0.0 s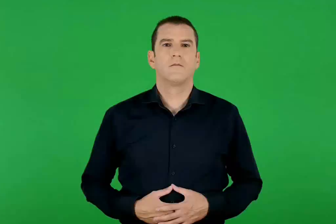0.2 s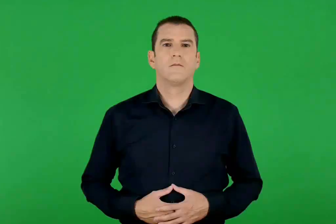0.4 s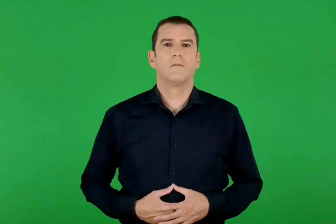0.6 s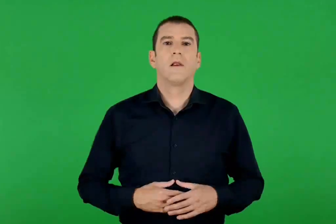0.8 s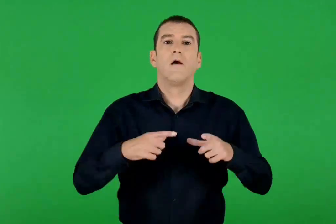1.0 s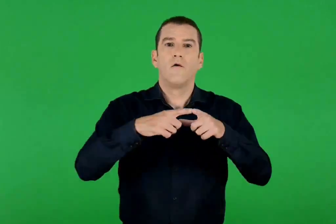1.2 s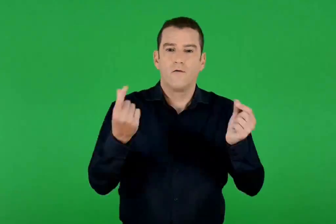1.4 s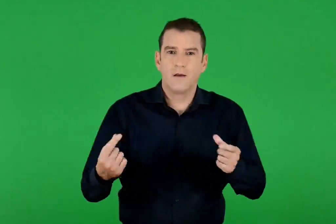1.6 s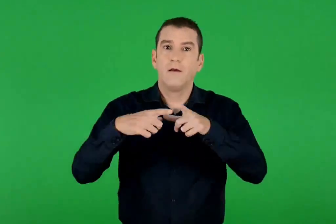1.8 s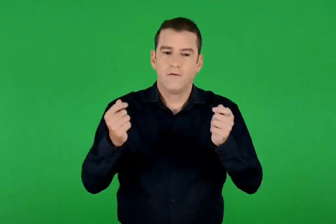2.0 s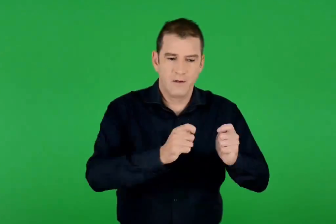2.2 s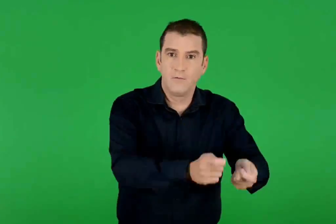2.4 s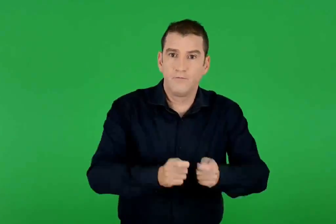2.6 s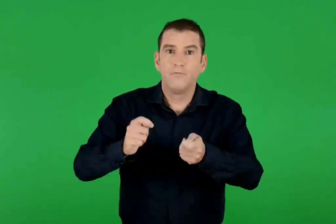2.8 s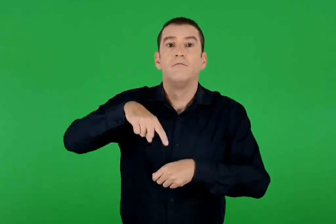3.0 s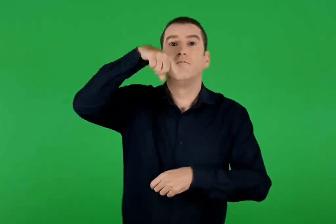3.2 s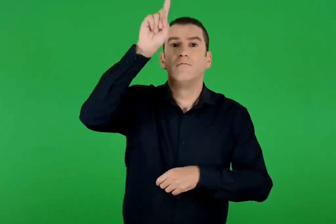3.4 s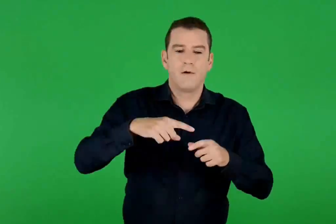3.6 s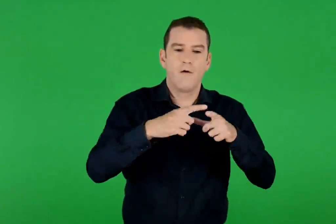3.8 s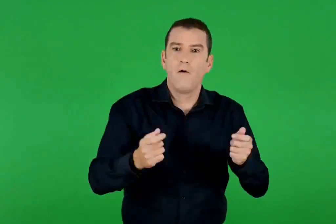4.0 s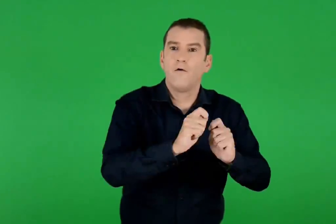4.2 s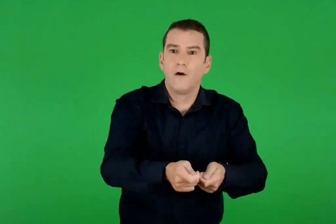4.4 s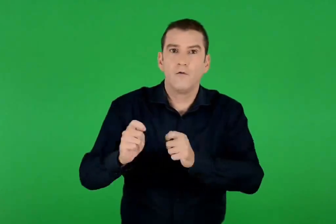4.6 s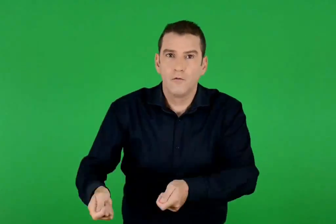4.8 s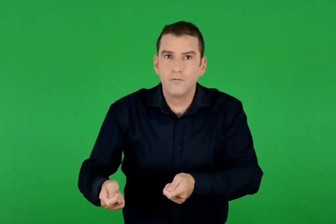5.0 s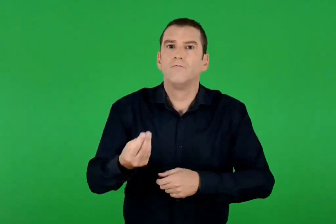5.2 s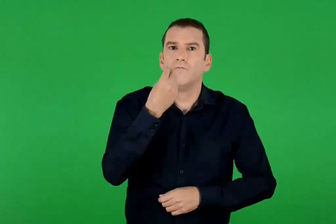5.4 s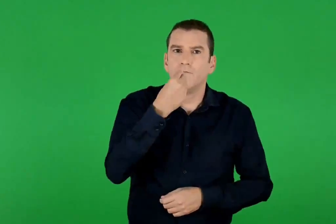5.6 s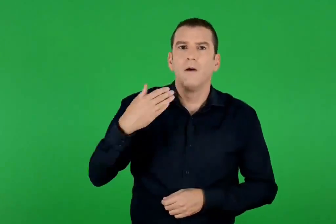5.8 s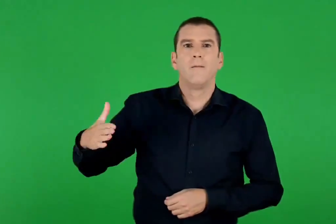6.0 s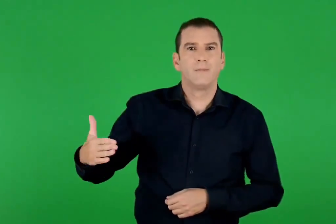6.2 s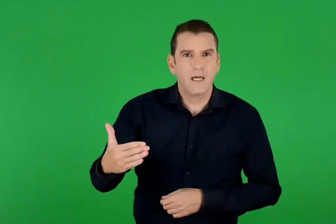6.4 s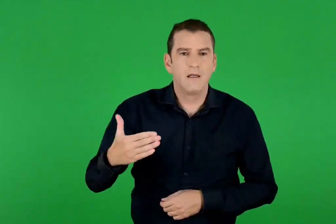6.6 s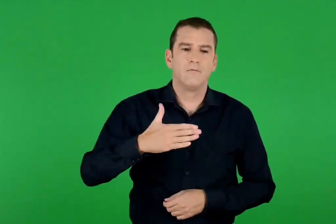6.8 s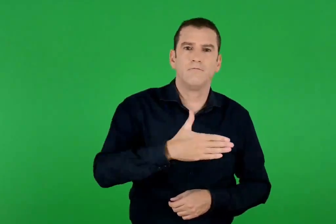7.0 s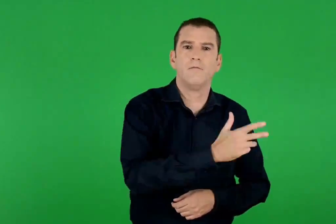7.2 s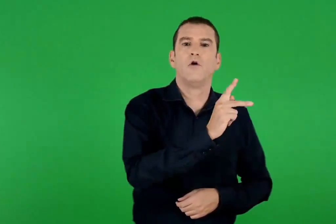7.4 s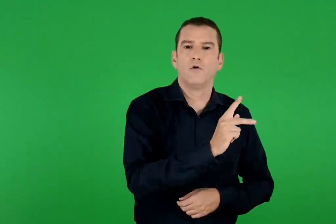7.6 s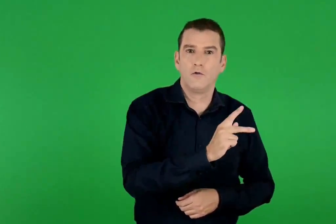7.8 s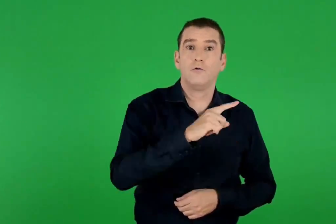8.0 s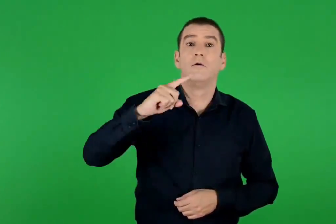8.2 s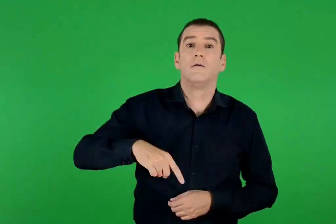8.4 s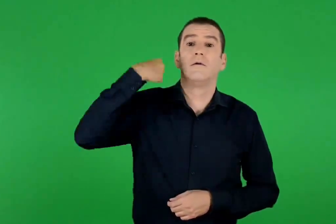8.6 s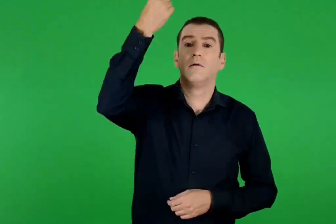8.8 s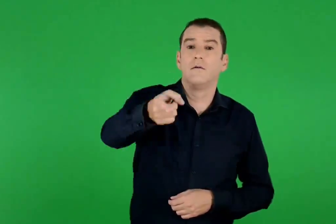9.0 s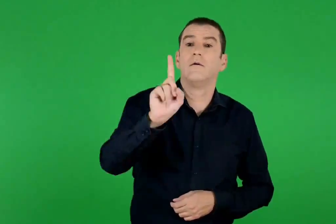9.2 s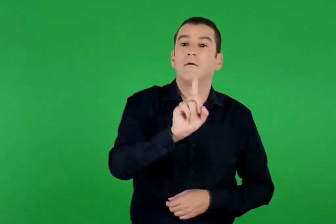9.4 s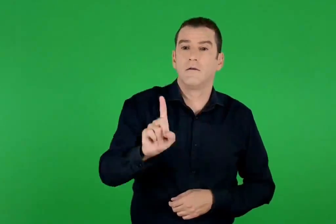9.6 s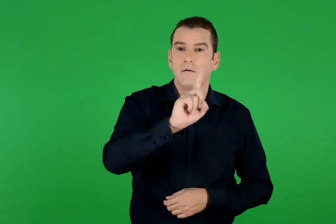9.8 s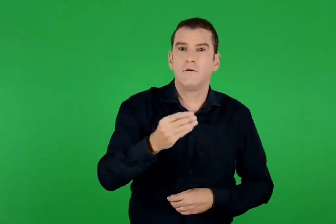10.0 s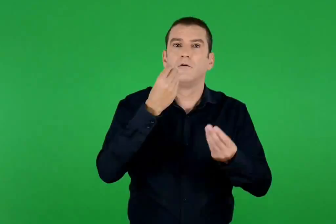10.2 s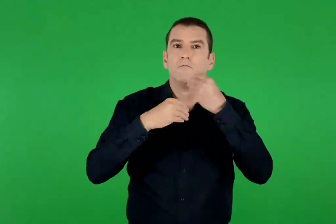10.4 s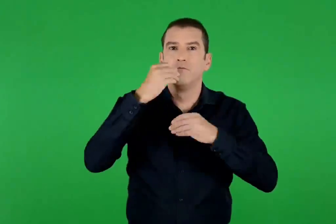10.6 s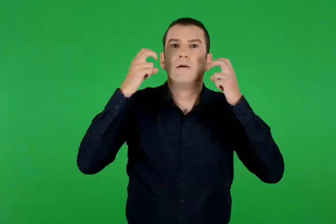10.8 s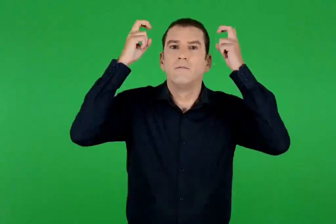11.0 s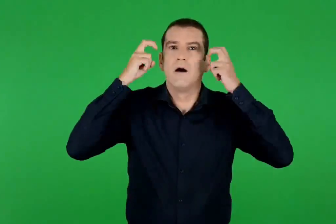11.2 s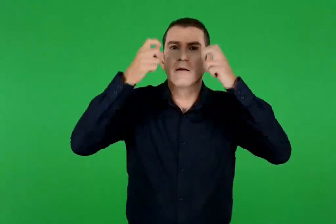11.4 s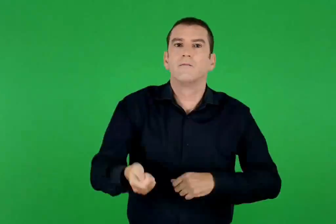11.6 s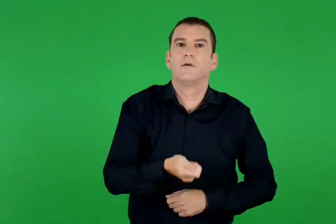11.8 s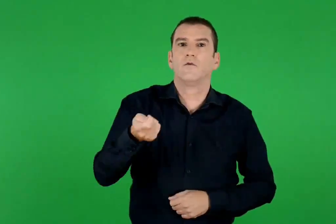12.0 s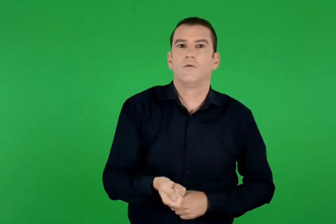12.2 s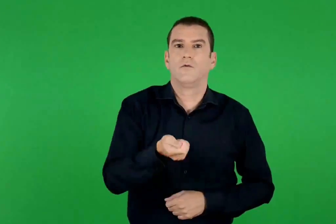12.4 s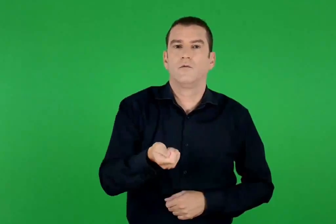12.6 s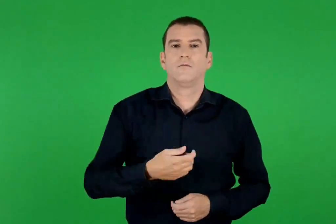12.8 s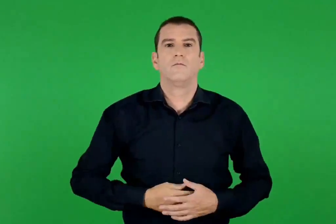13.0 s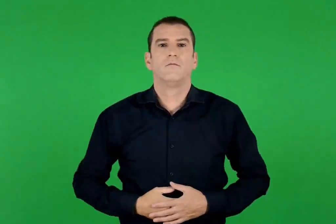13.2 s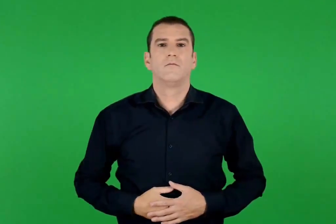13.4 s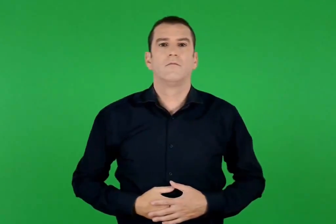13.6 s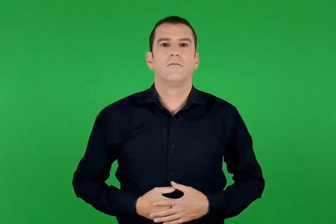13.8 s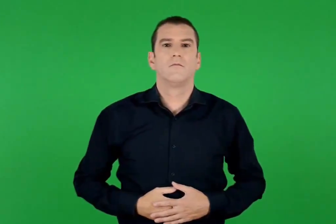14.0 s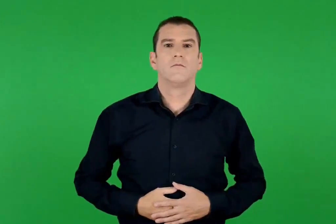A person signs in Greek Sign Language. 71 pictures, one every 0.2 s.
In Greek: βάγια βάγια των βαγιών τρώνε ψάρι και κολιό και την άλλη κυριακή τρώνε το ψητό το αρνί
